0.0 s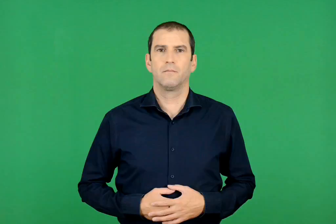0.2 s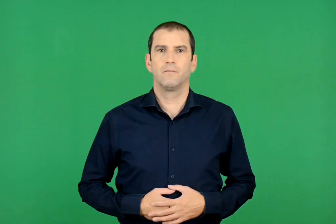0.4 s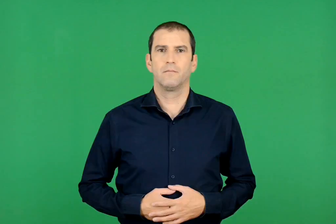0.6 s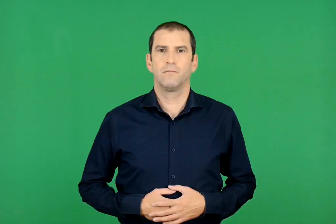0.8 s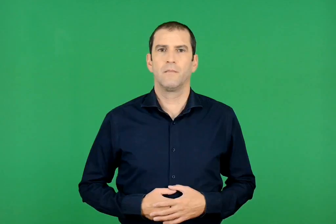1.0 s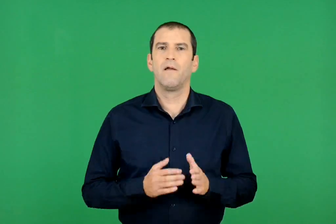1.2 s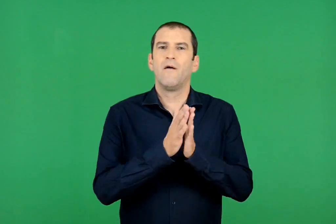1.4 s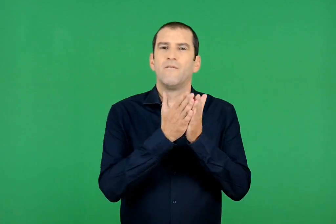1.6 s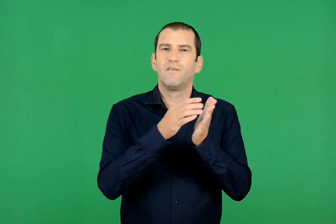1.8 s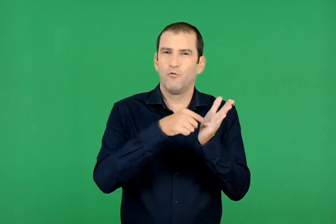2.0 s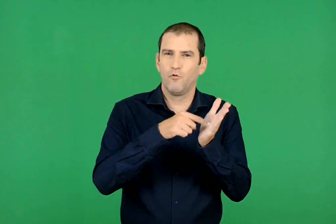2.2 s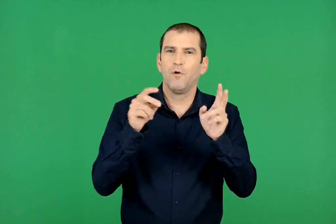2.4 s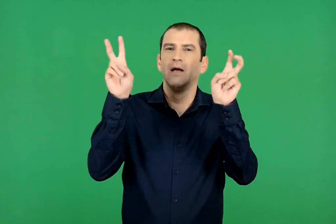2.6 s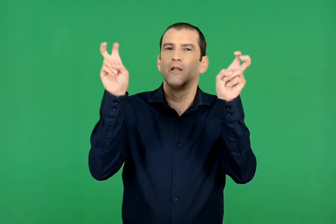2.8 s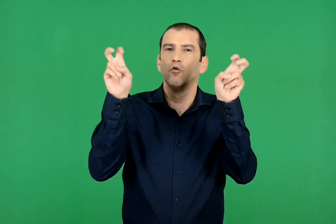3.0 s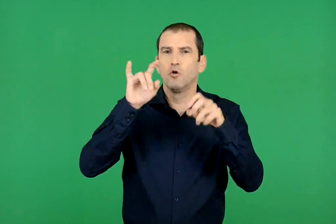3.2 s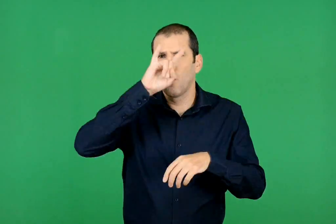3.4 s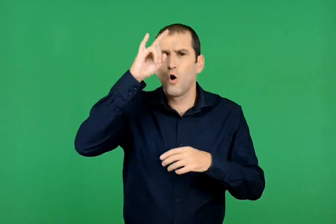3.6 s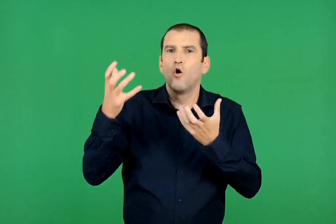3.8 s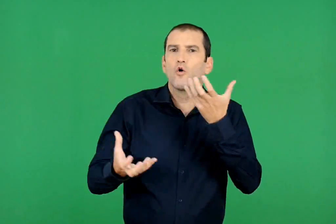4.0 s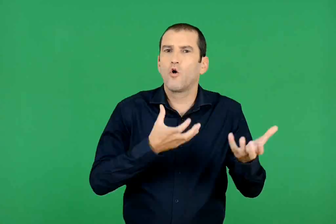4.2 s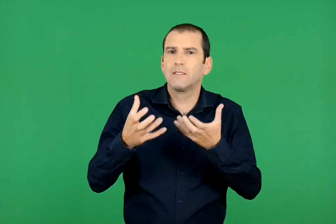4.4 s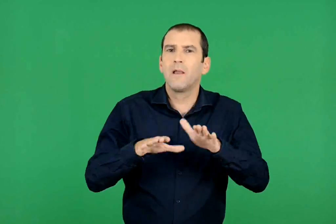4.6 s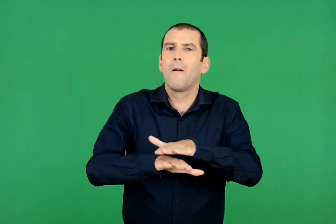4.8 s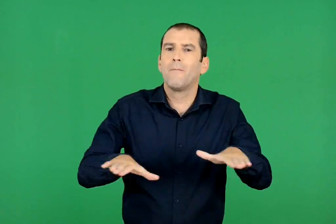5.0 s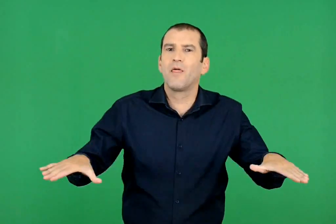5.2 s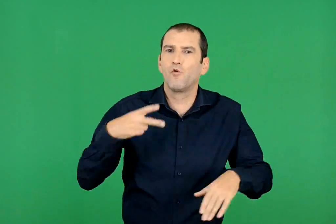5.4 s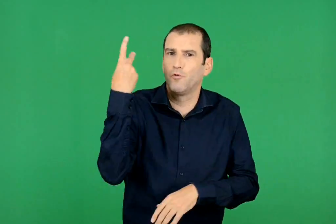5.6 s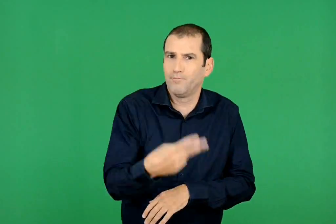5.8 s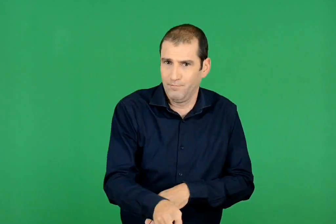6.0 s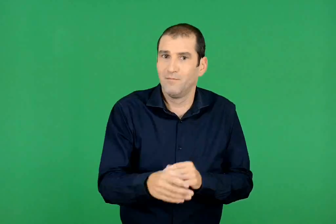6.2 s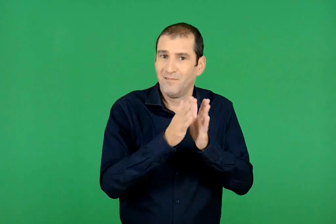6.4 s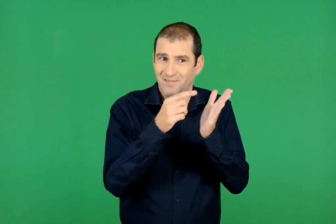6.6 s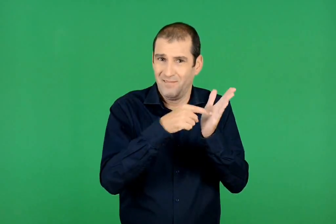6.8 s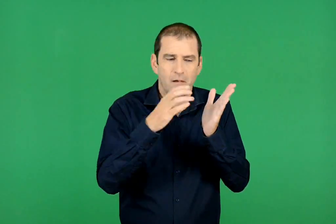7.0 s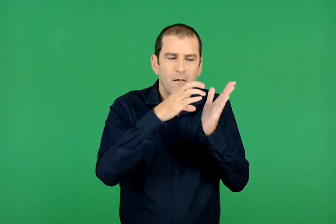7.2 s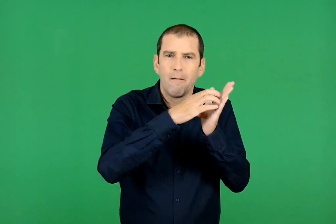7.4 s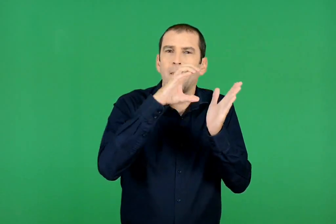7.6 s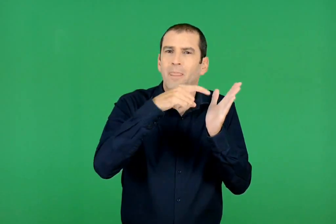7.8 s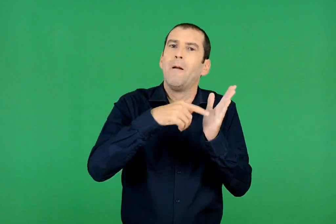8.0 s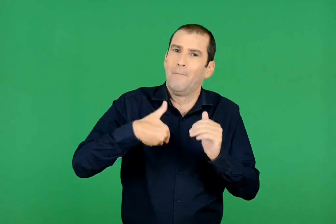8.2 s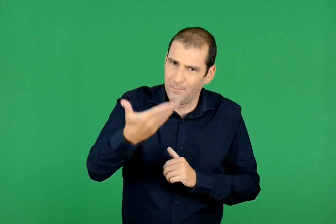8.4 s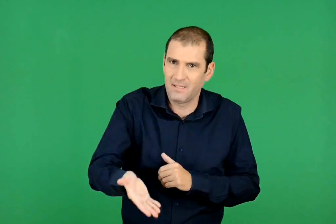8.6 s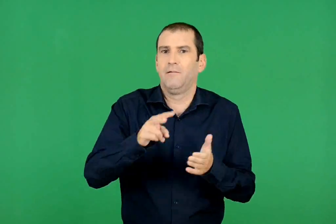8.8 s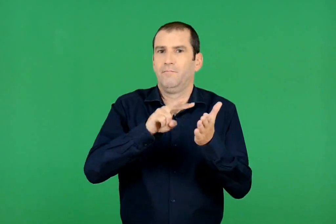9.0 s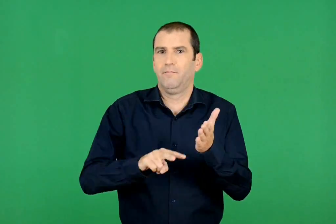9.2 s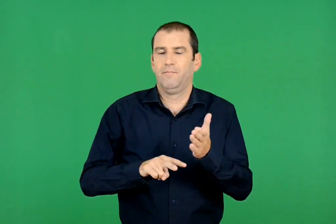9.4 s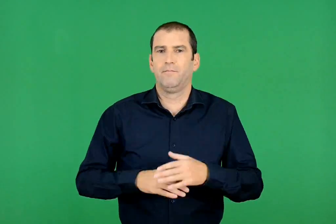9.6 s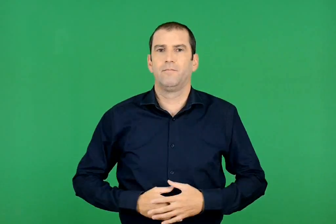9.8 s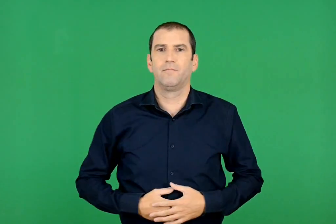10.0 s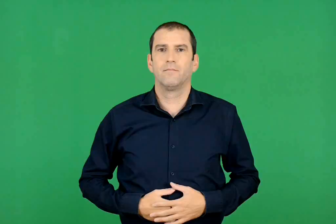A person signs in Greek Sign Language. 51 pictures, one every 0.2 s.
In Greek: το απόσπασμα που ακολουθεί είναι από το βιβλίο η κόλαση των παιδιών
